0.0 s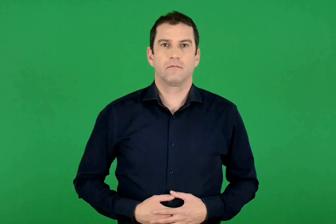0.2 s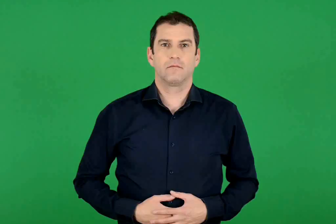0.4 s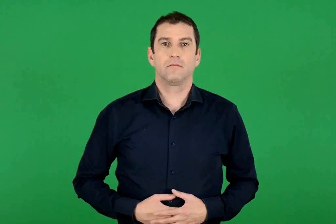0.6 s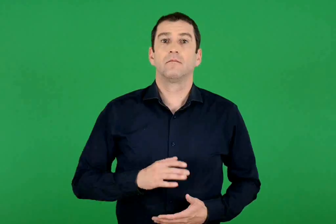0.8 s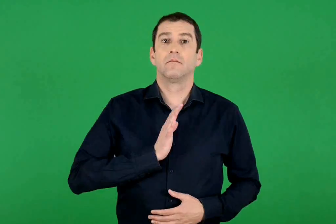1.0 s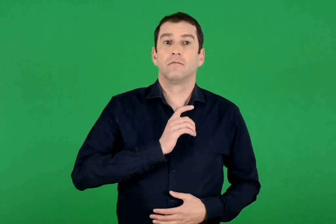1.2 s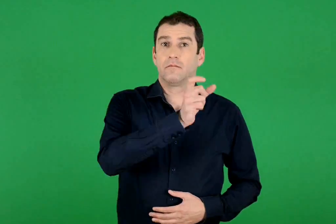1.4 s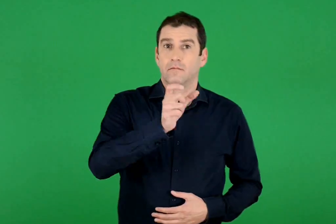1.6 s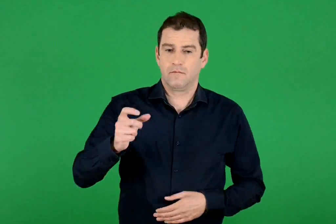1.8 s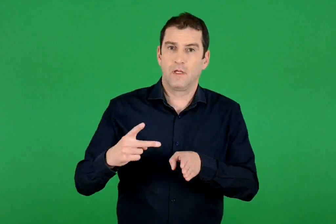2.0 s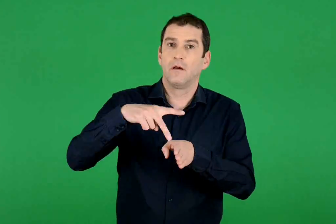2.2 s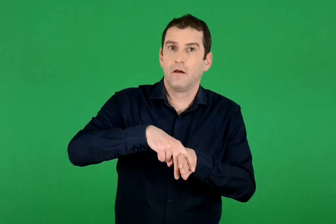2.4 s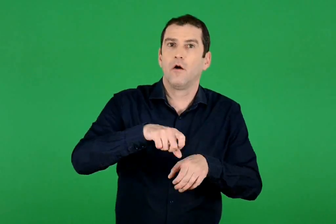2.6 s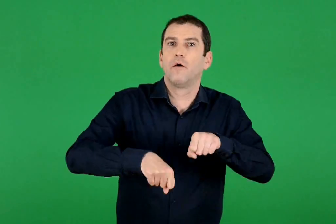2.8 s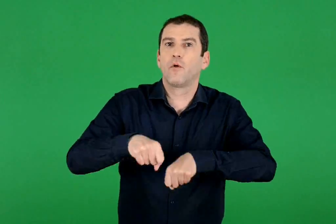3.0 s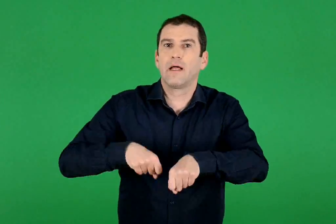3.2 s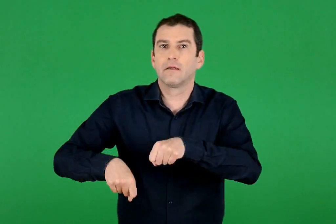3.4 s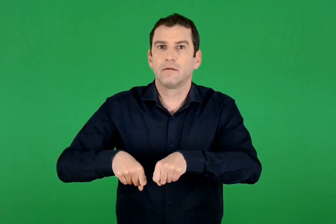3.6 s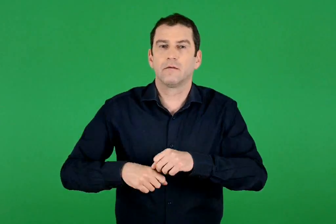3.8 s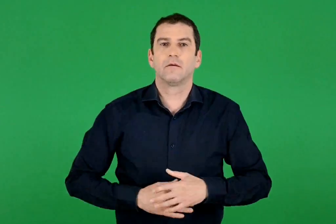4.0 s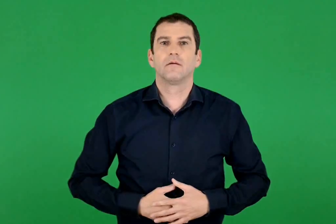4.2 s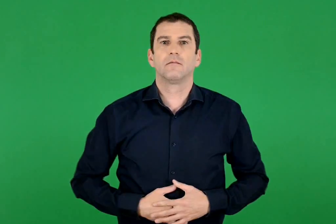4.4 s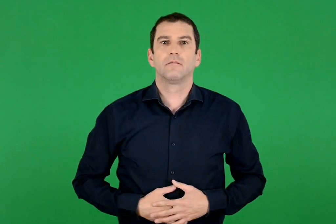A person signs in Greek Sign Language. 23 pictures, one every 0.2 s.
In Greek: ποδηλάτες
